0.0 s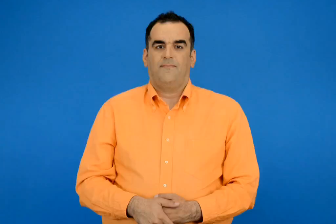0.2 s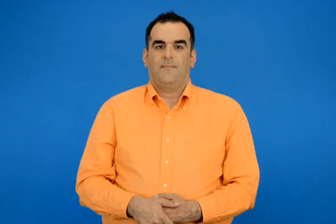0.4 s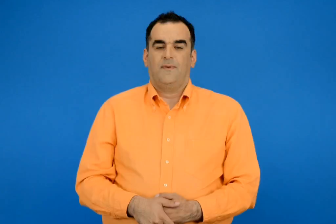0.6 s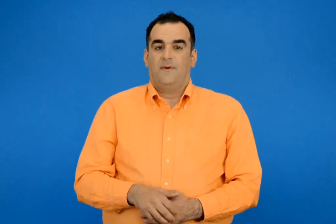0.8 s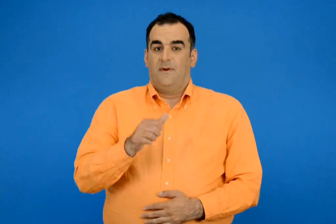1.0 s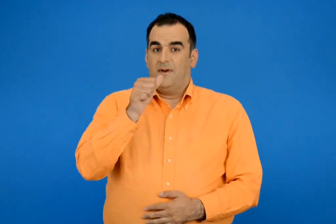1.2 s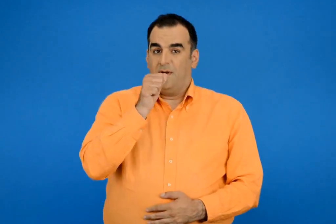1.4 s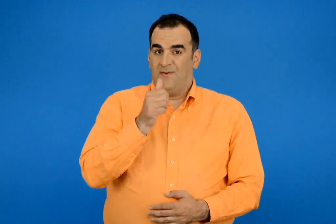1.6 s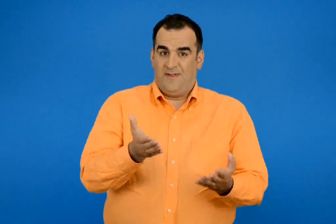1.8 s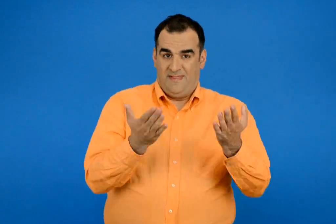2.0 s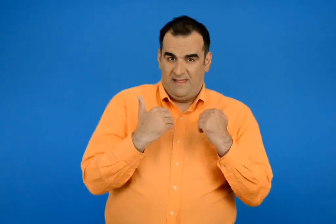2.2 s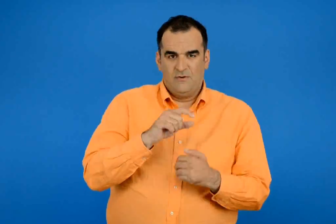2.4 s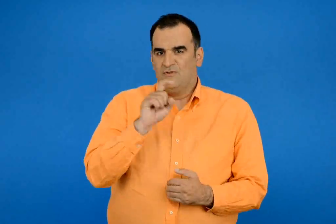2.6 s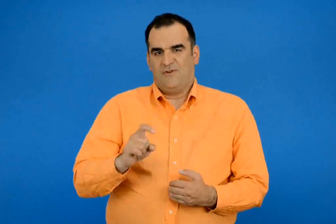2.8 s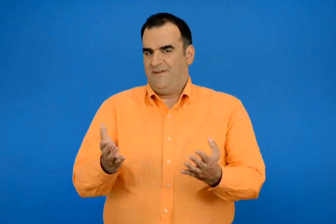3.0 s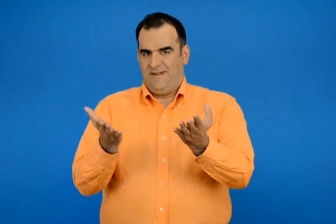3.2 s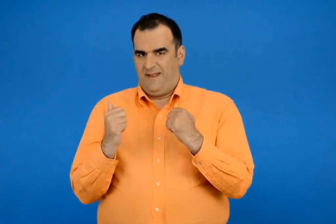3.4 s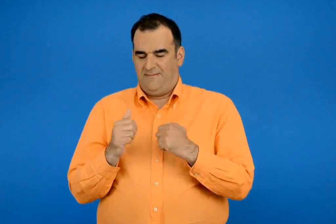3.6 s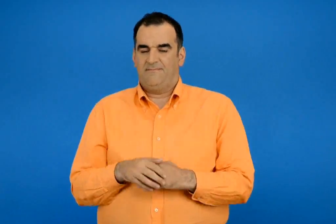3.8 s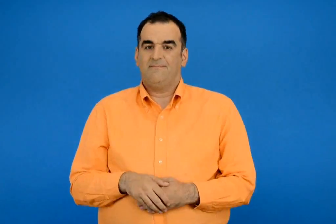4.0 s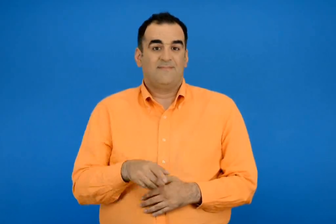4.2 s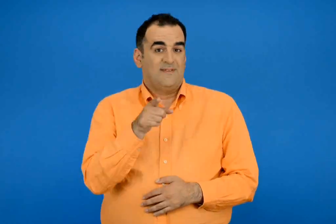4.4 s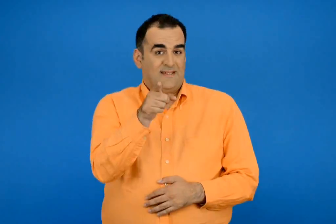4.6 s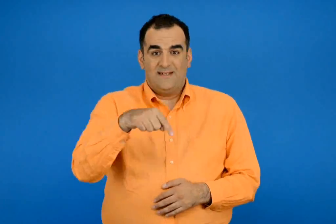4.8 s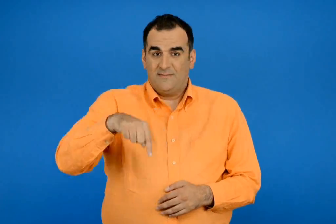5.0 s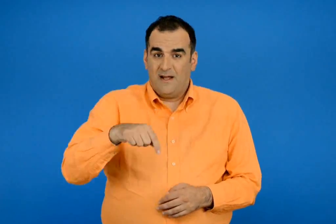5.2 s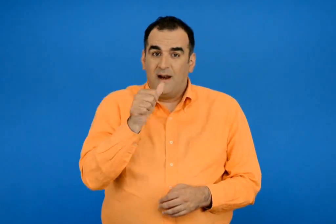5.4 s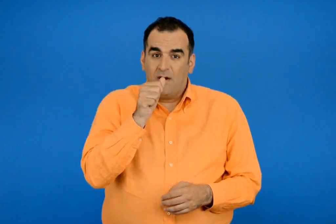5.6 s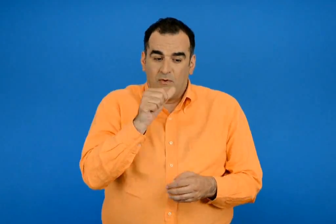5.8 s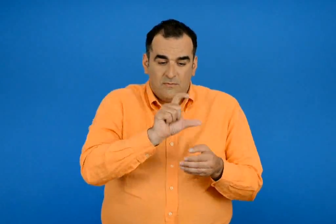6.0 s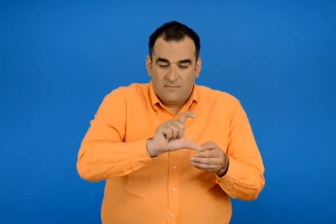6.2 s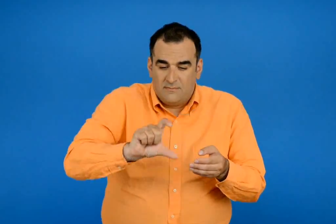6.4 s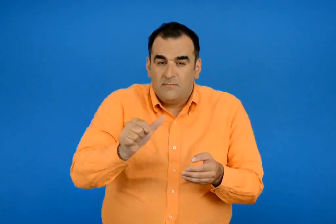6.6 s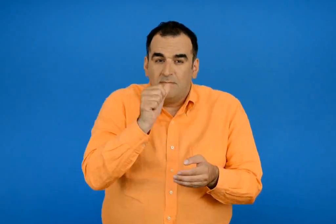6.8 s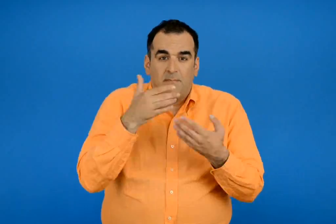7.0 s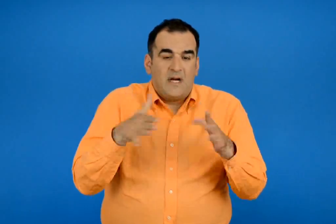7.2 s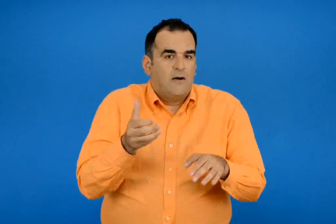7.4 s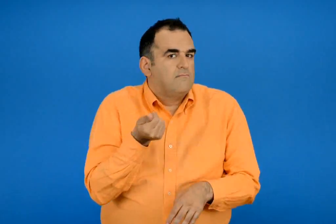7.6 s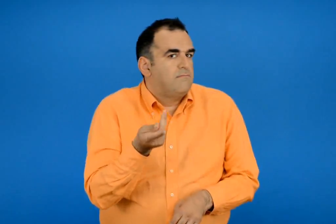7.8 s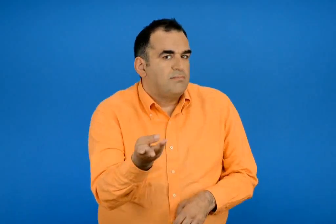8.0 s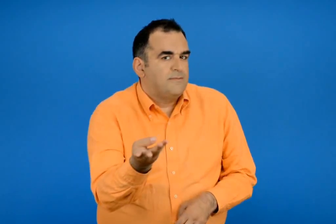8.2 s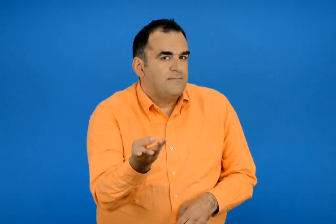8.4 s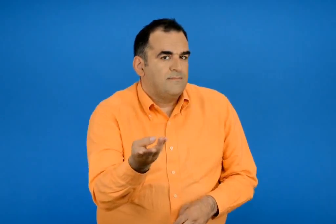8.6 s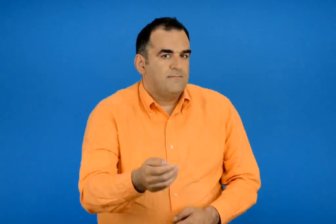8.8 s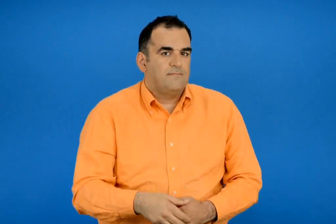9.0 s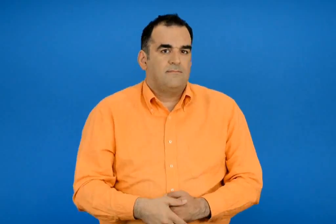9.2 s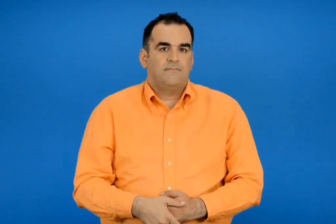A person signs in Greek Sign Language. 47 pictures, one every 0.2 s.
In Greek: χωρίς νερό δεν υπάρχει ζωή εσύ ποσά ποτήρια νερό ήπιες σήμερα ;
